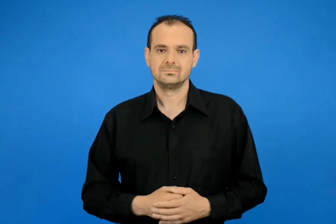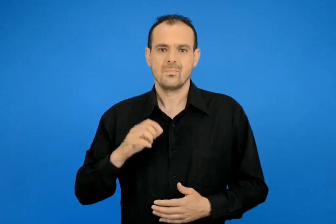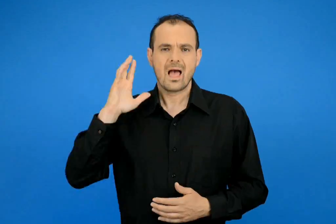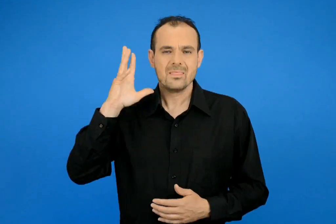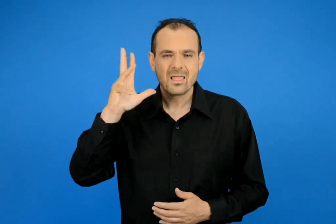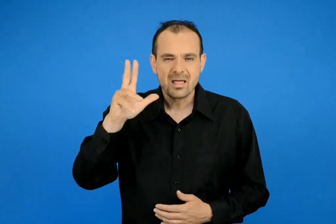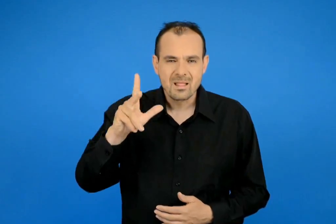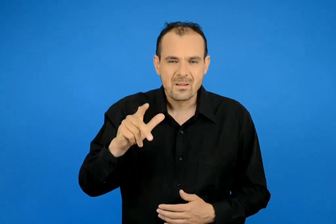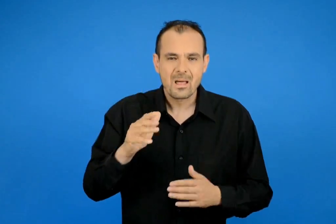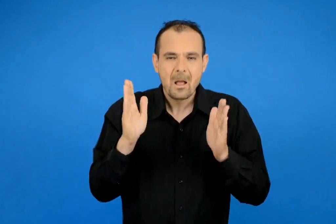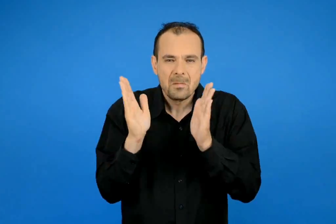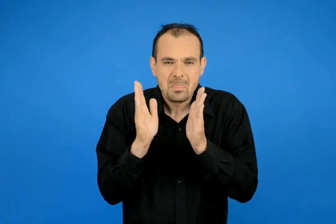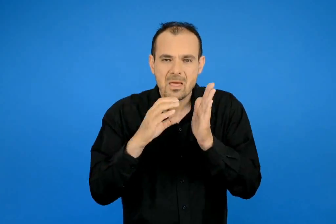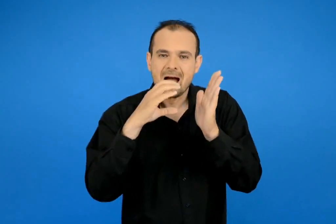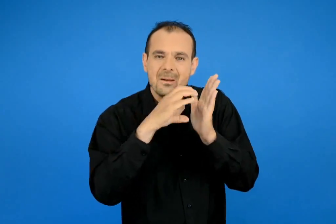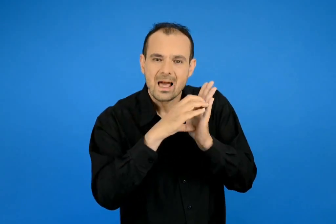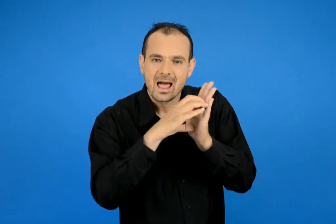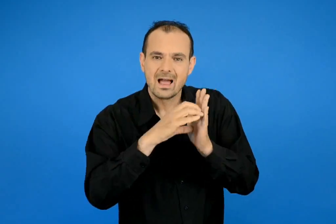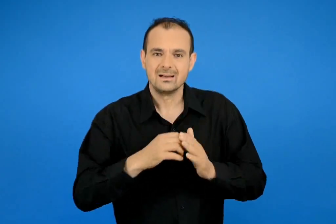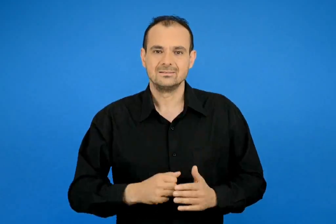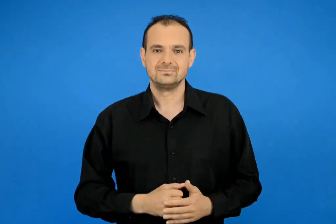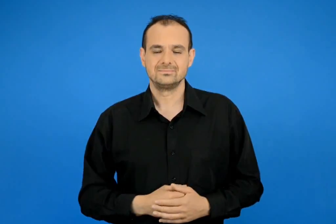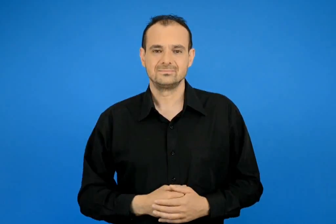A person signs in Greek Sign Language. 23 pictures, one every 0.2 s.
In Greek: καθημερινά μικρά κείμενα
